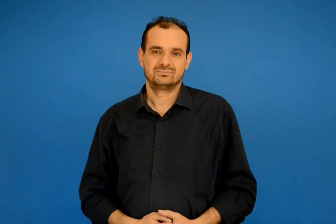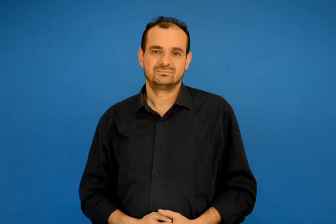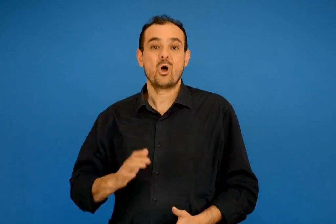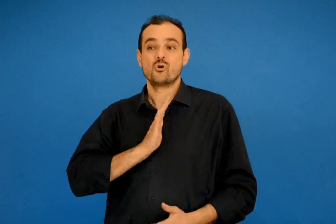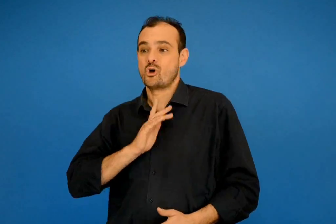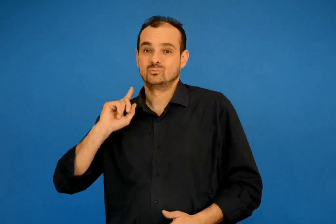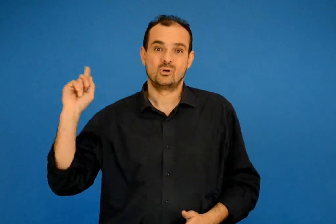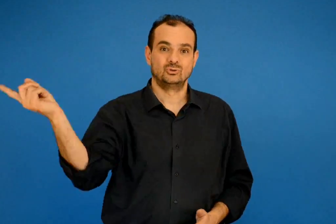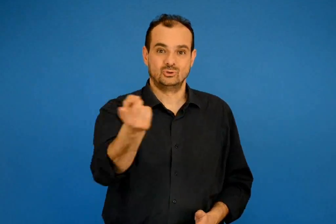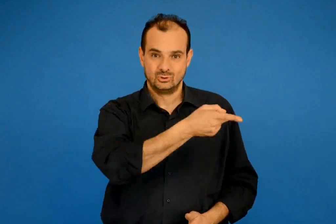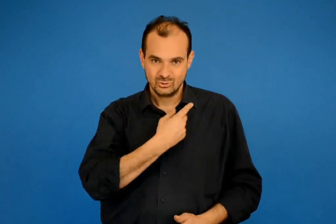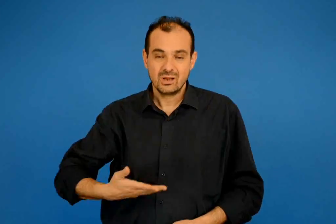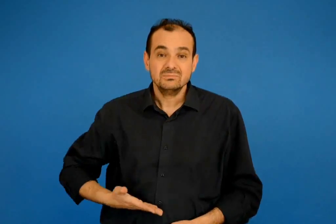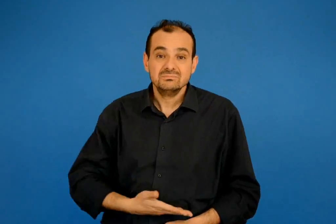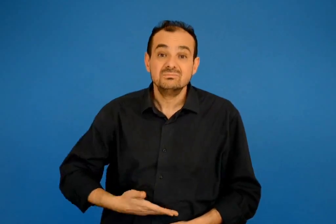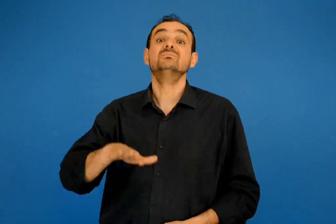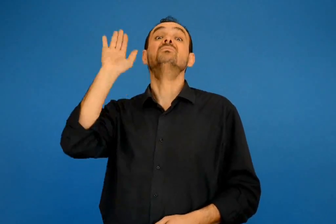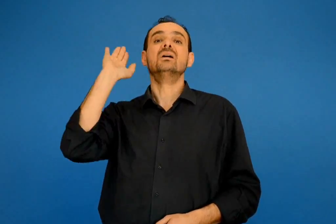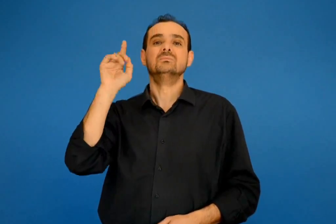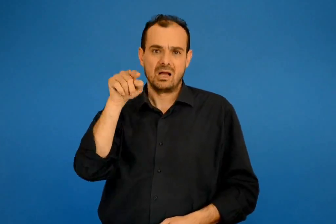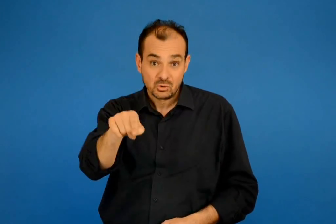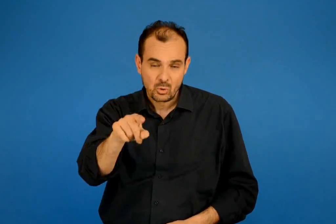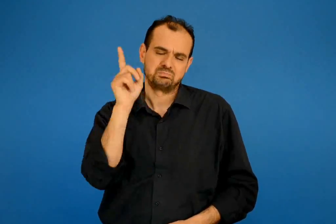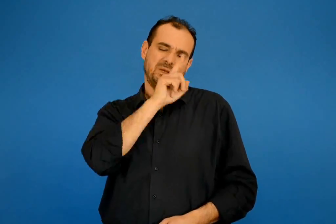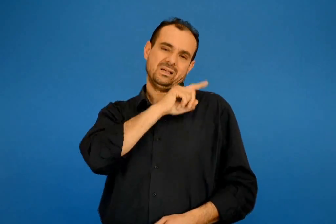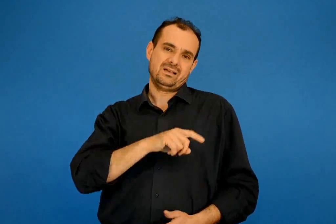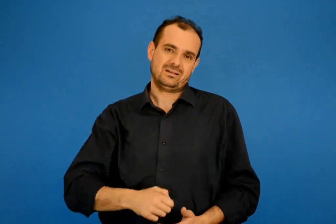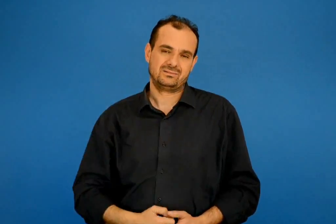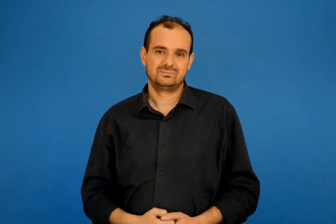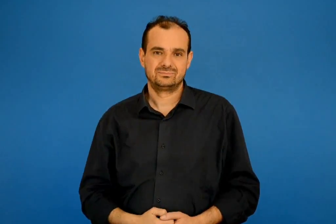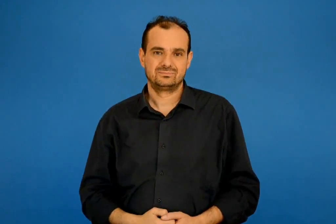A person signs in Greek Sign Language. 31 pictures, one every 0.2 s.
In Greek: το ψέμα ήταν ότι η πεινά εξαφανίστηκε από τη γη
